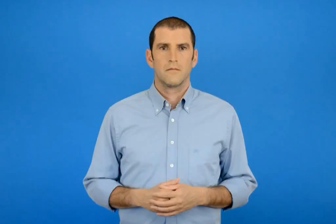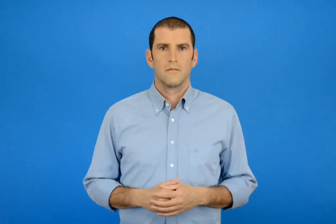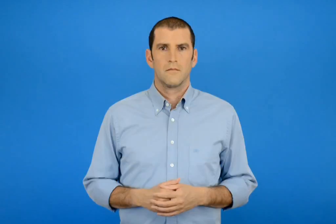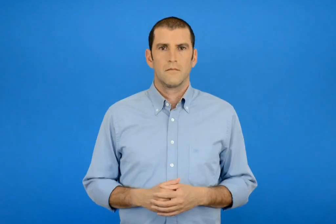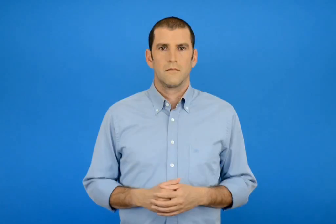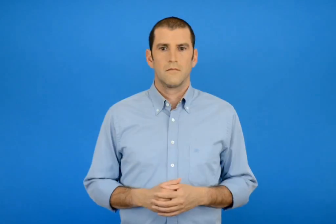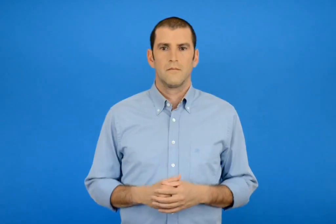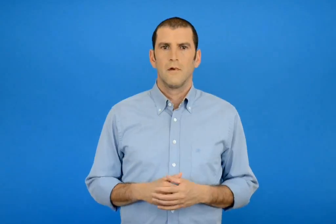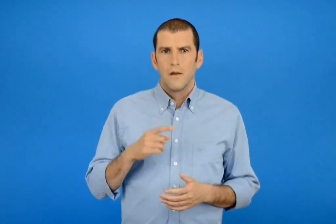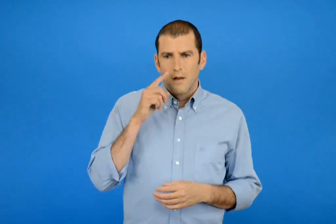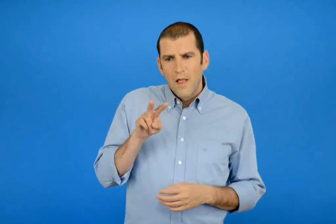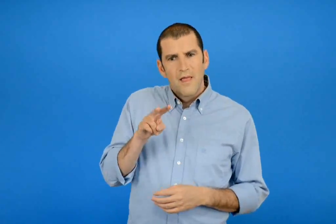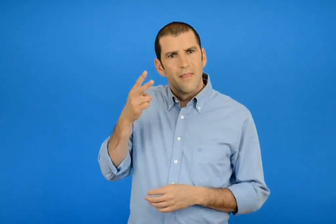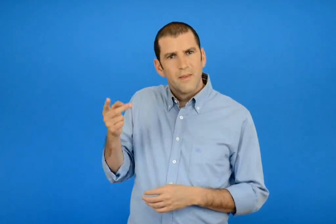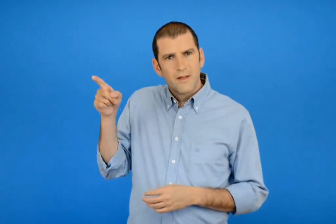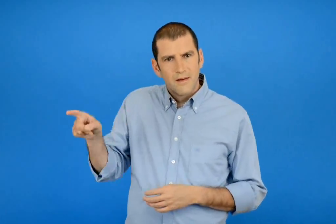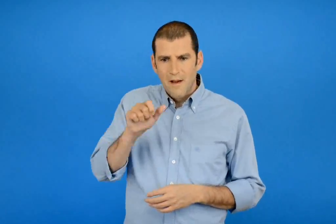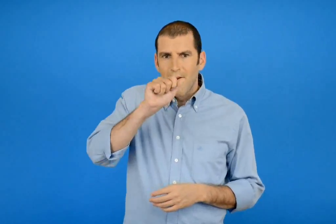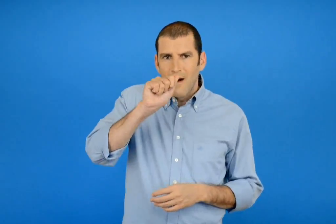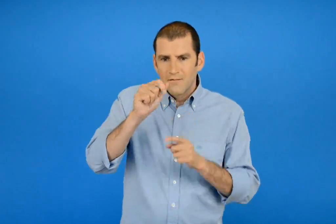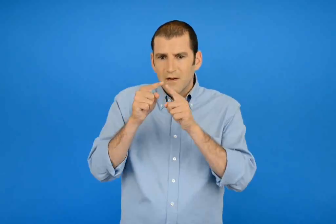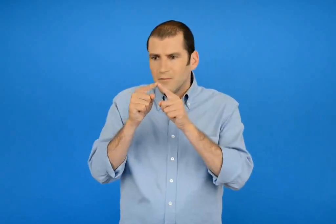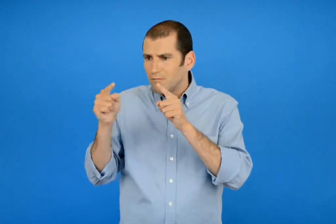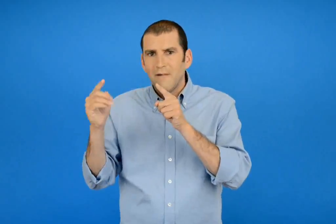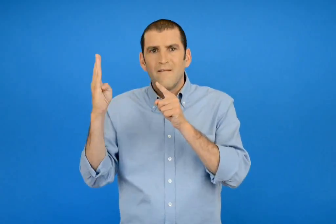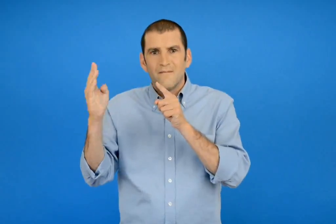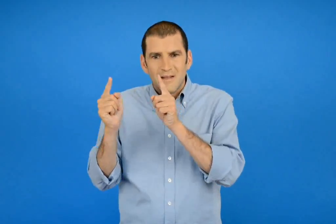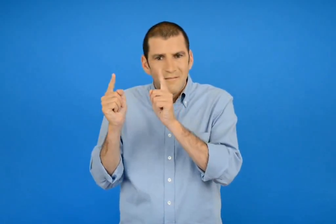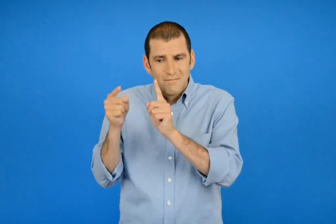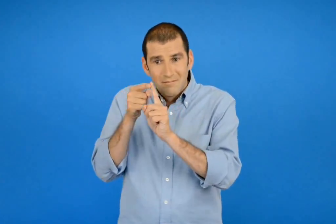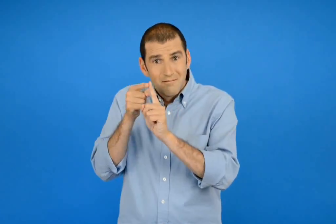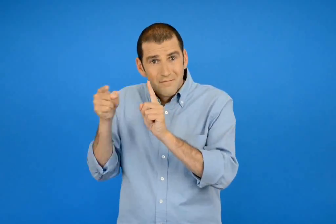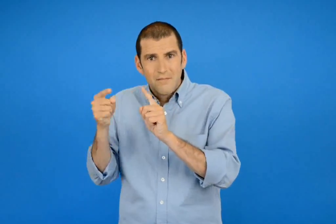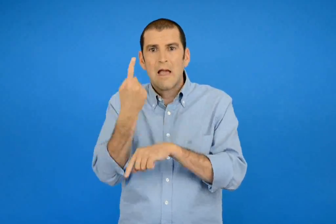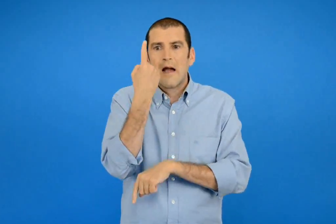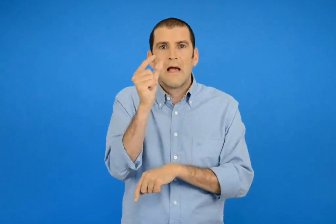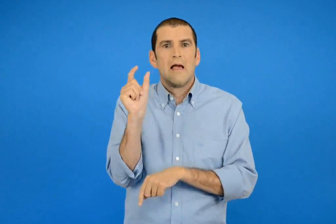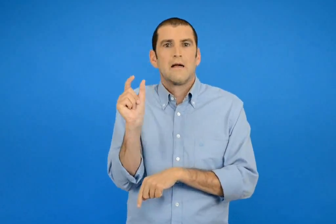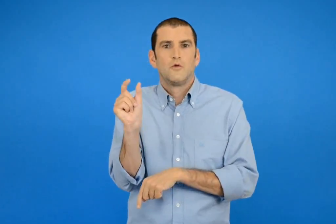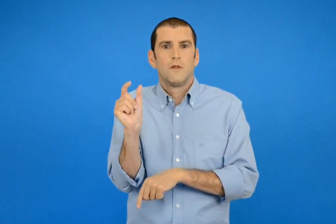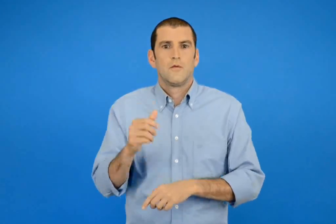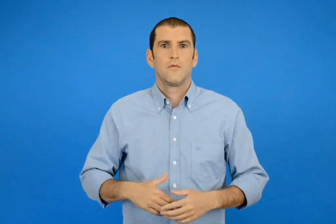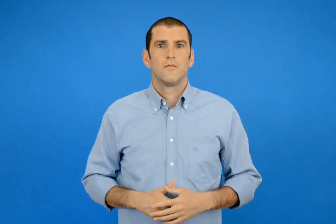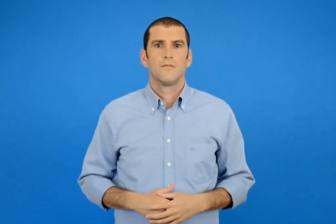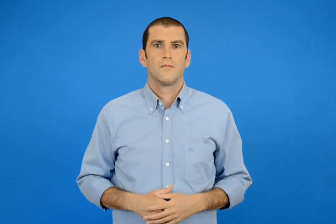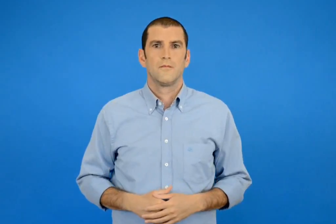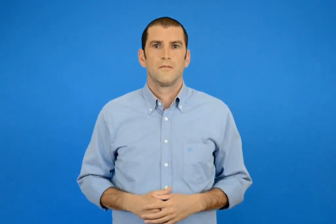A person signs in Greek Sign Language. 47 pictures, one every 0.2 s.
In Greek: ένα εκατοστόμετρο είναι το μήκος που έχει το διπλανό ευθύγραμμο τμήμα α β
